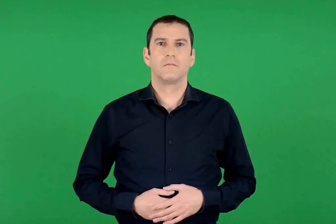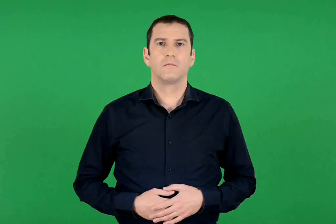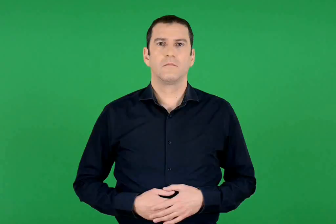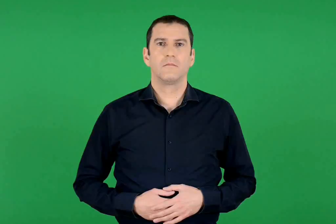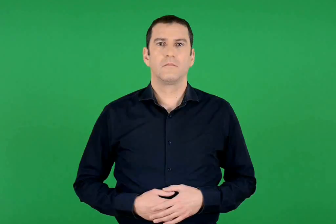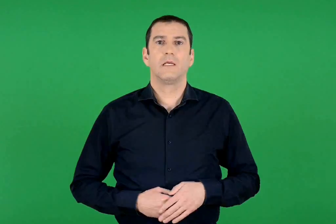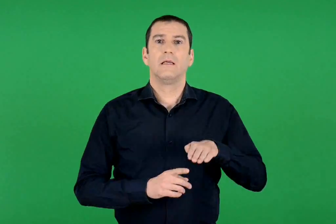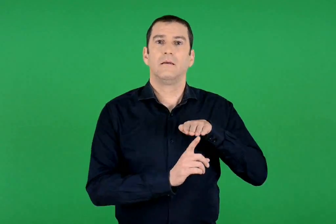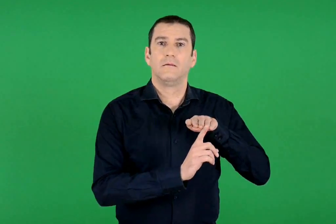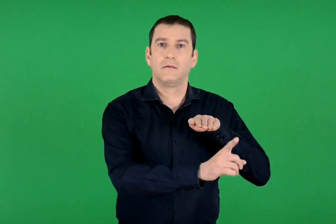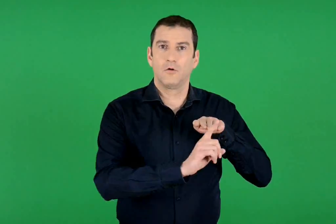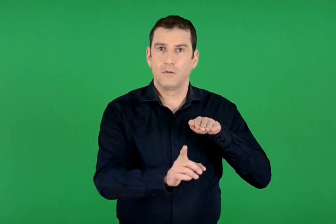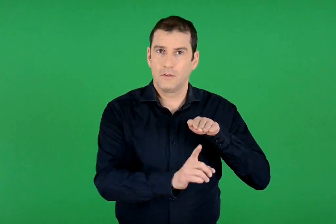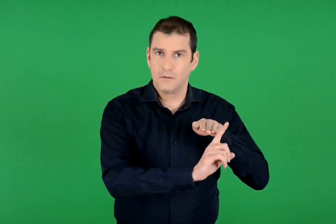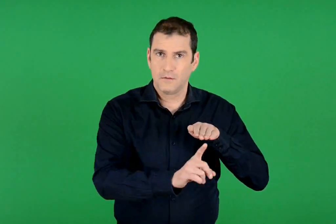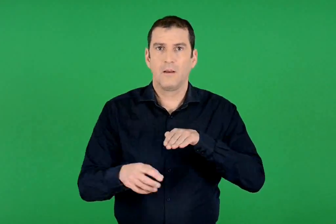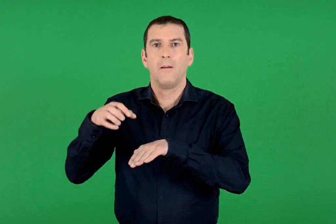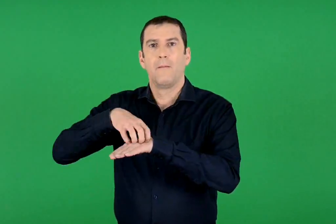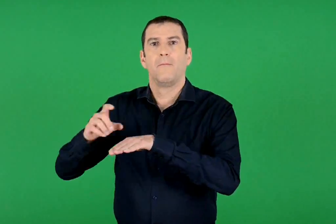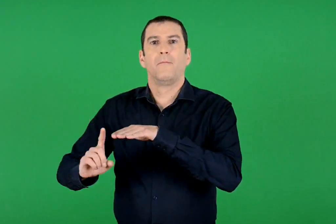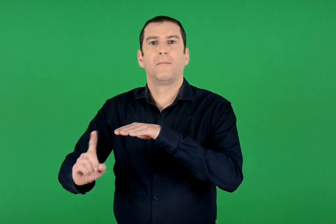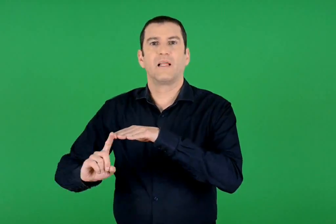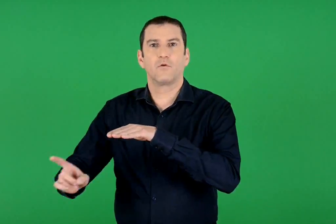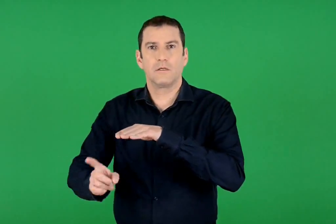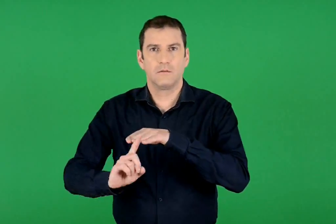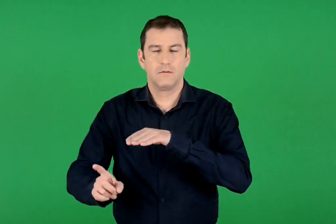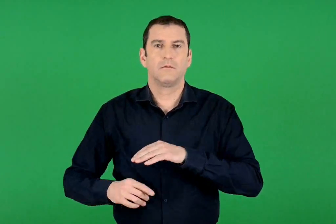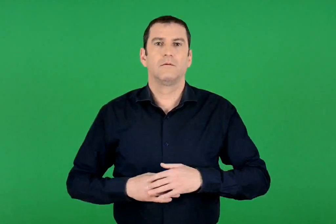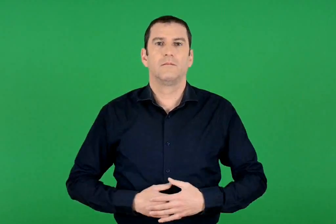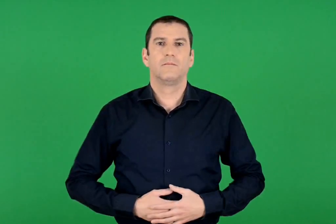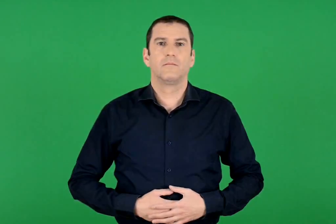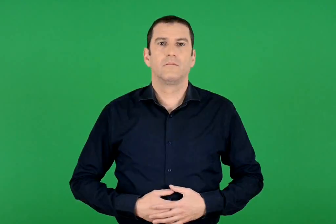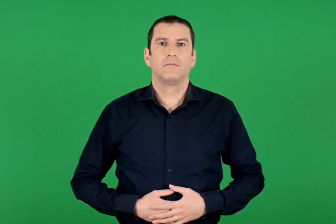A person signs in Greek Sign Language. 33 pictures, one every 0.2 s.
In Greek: μέσα συγκοινωνίας και μεταφοράς
